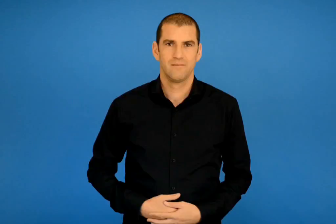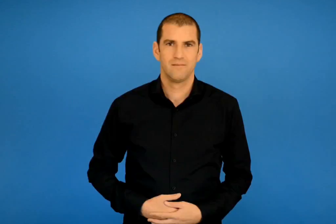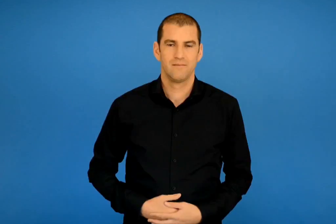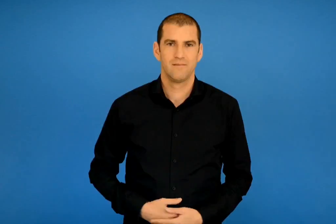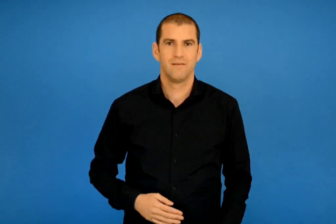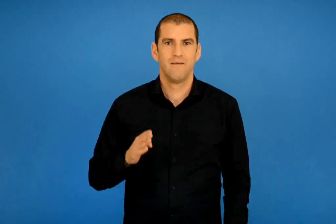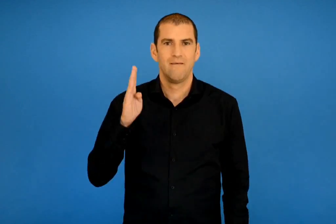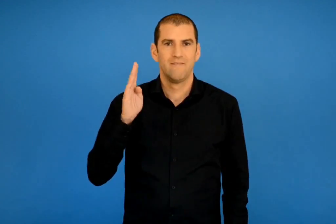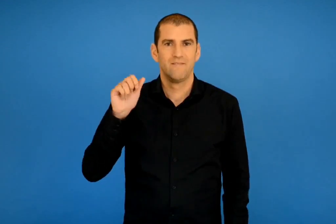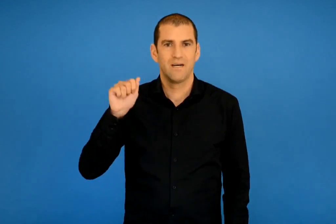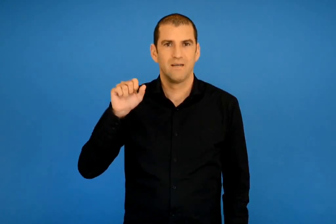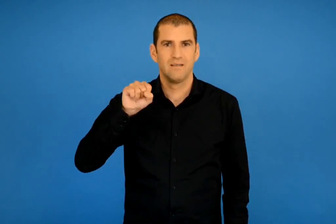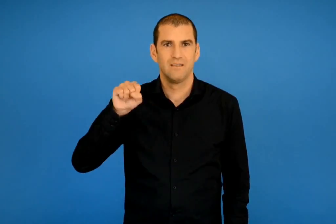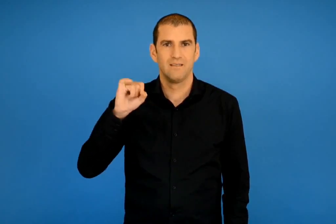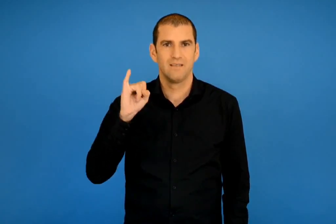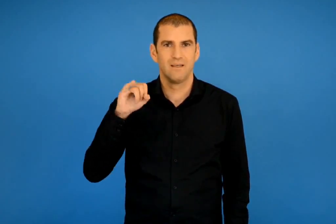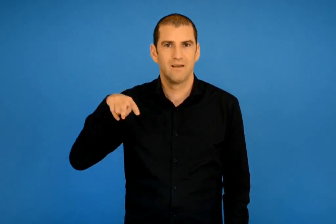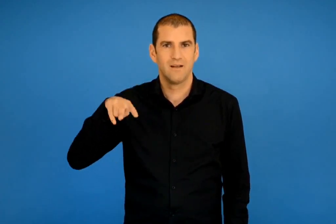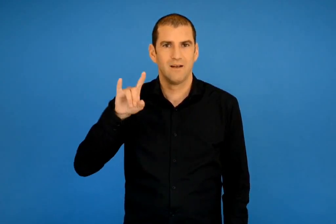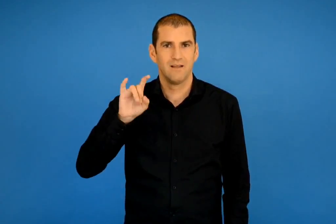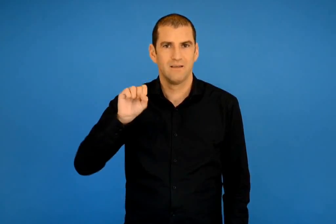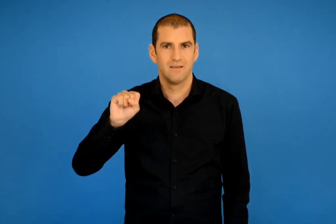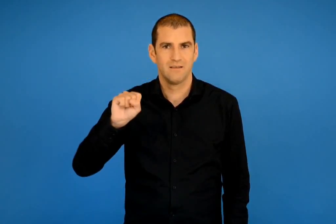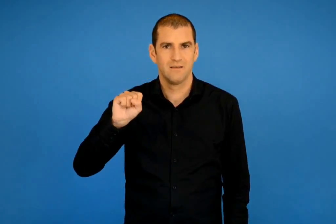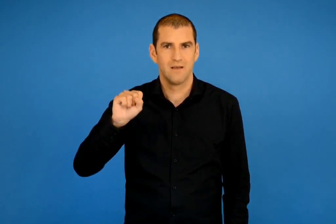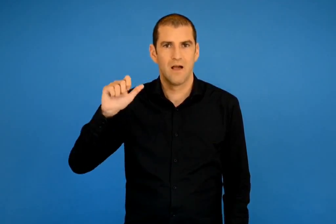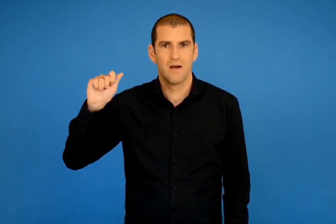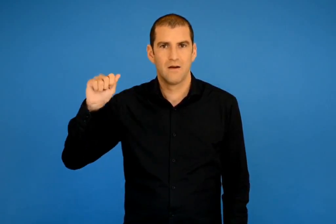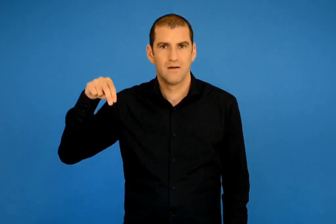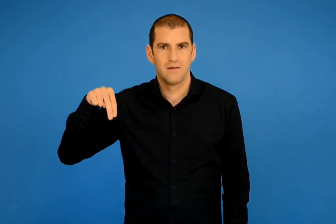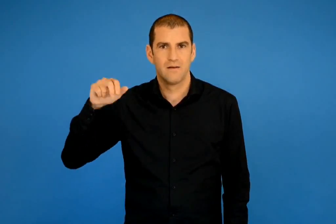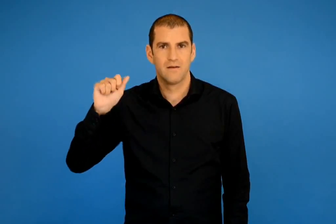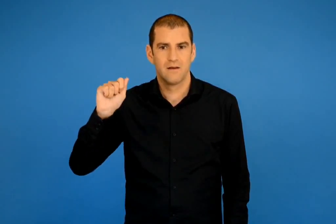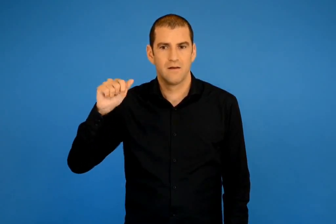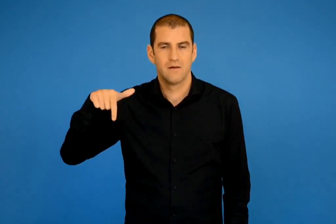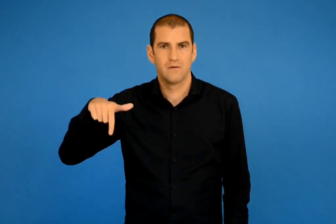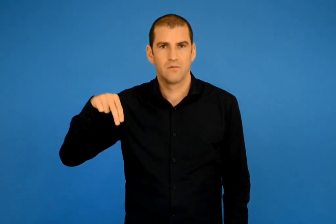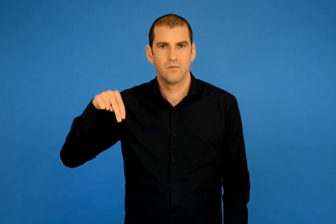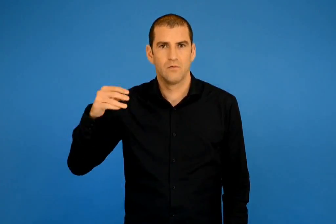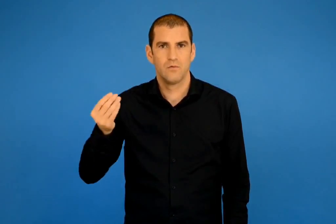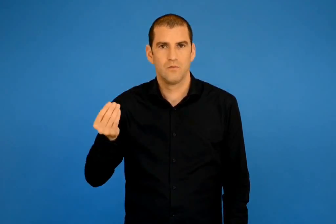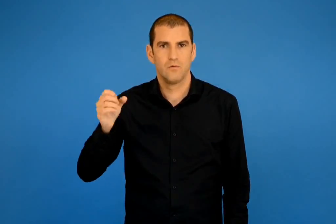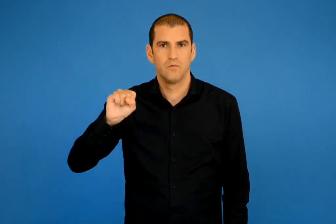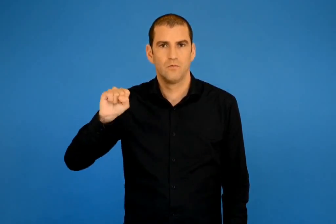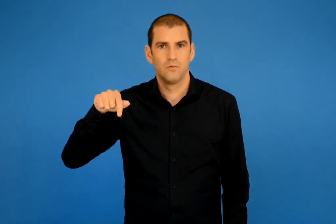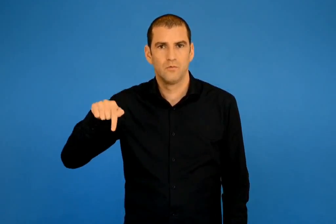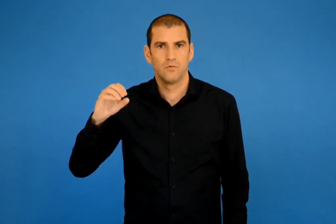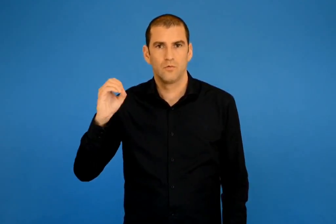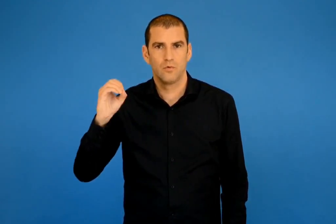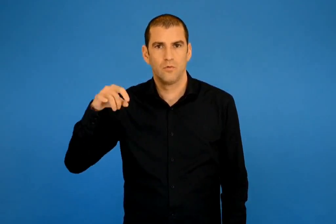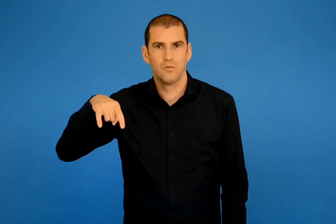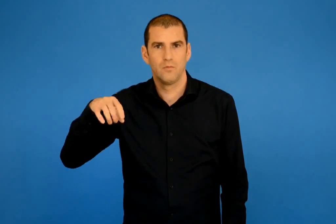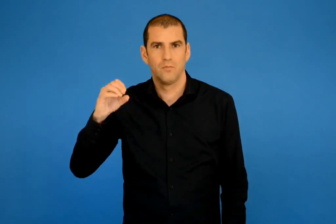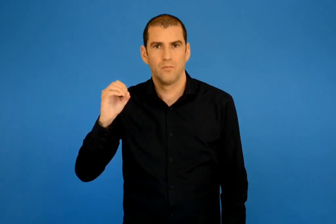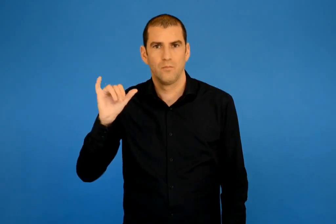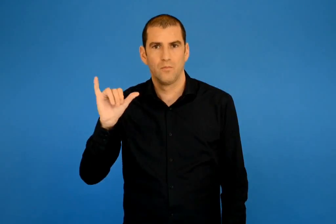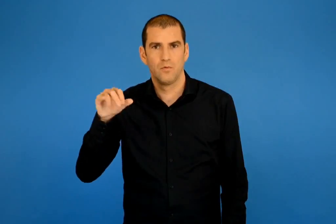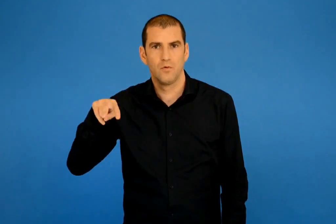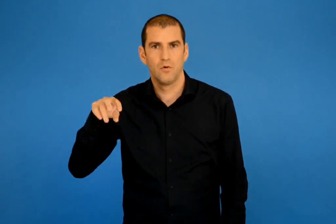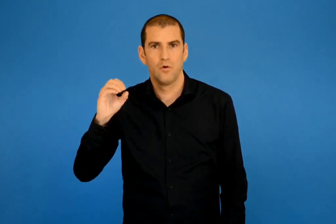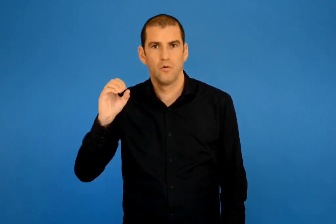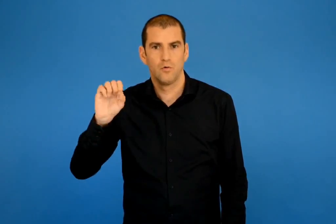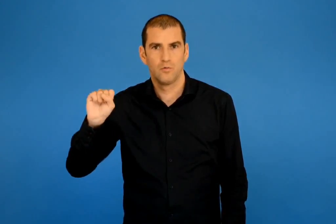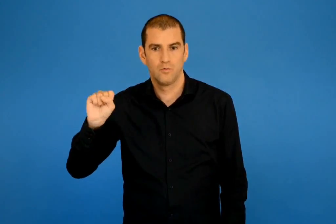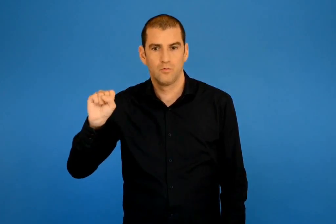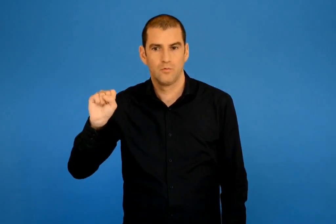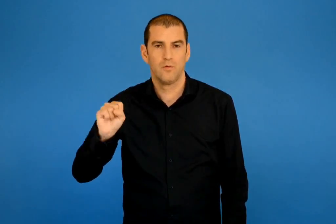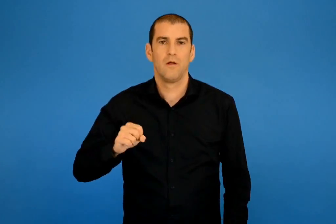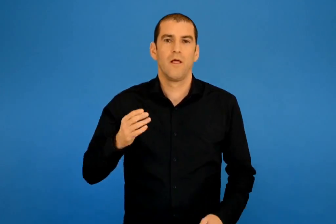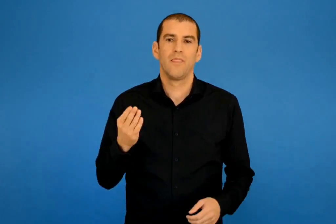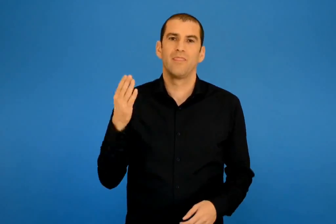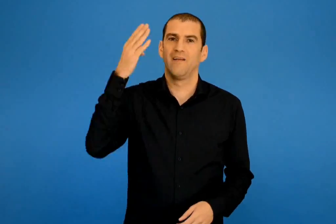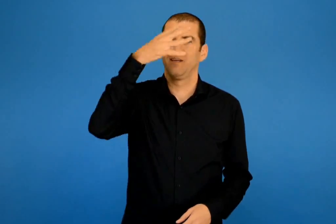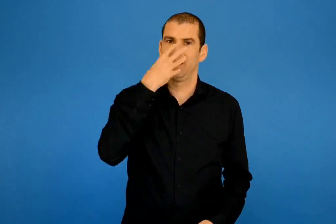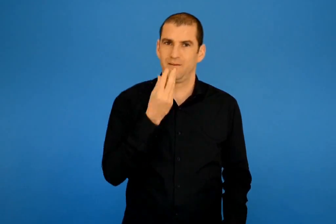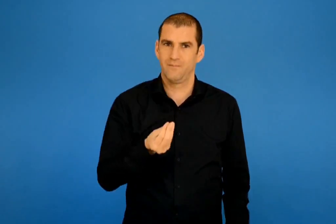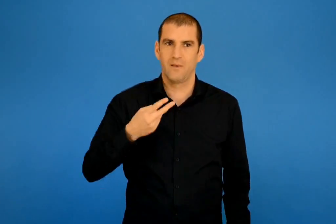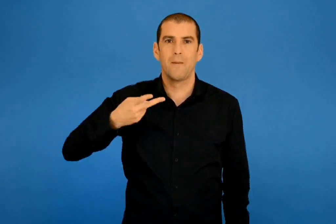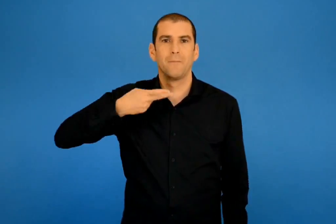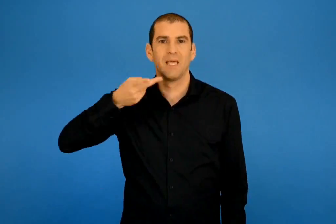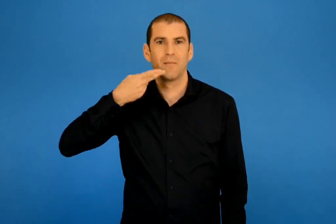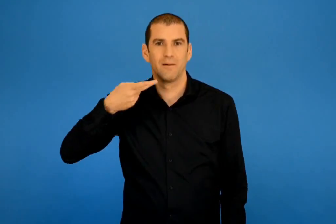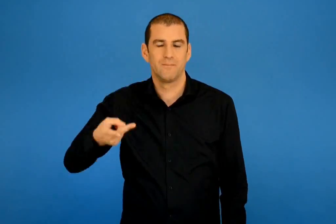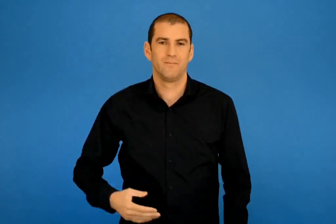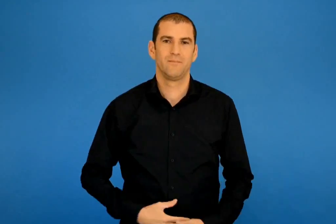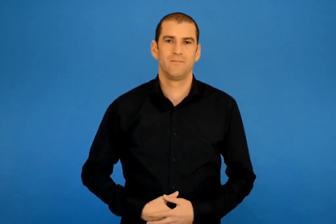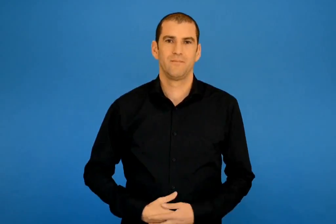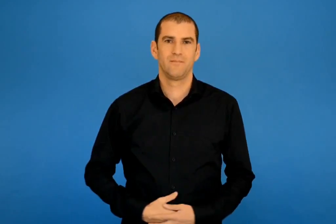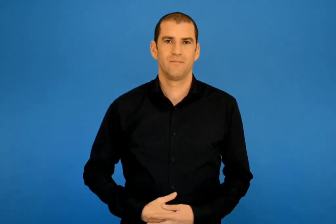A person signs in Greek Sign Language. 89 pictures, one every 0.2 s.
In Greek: βασίλης αναγνωστόπουλος τα δελφίνια ποίημα
